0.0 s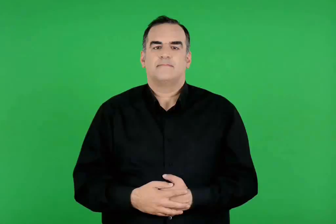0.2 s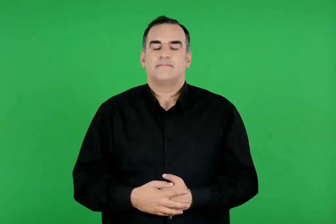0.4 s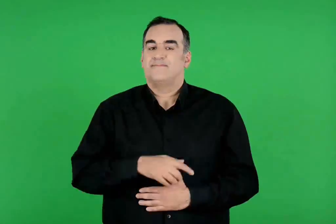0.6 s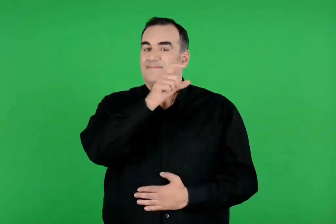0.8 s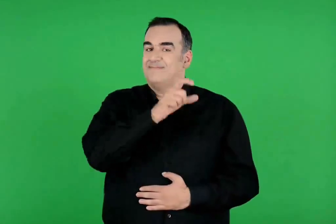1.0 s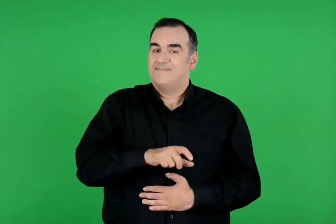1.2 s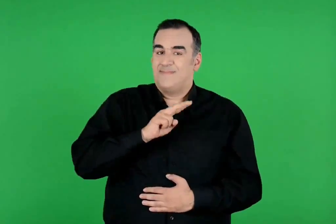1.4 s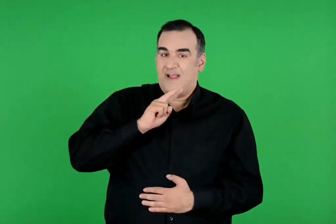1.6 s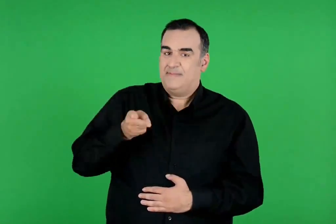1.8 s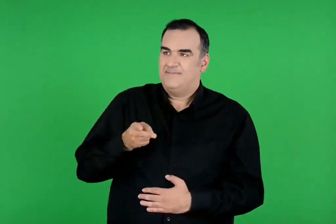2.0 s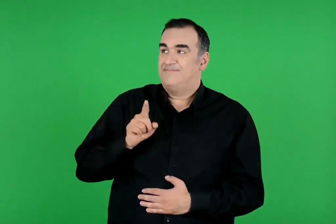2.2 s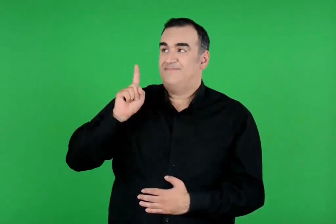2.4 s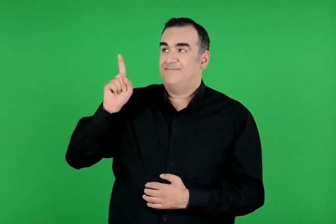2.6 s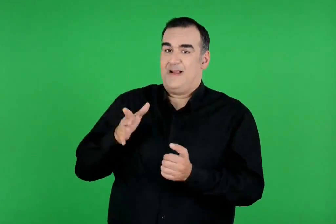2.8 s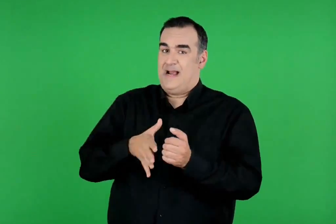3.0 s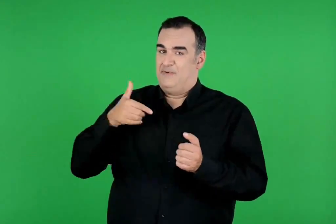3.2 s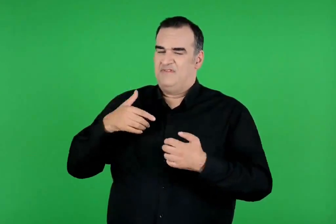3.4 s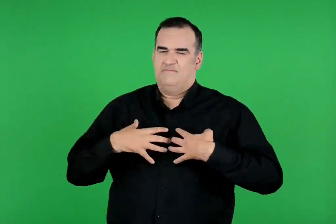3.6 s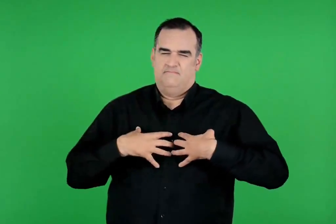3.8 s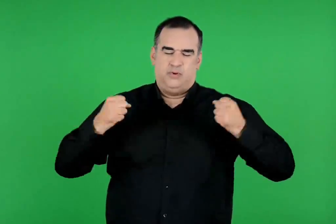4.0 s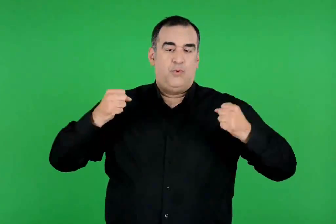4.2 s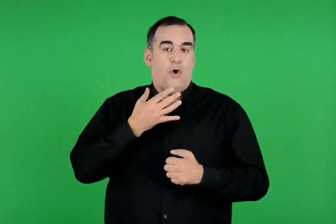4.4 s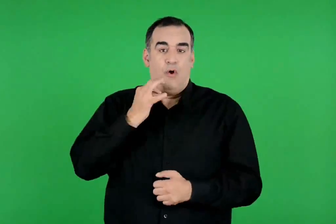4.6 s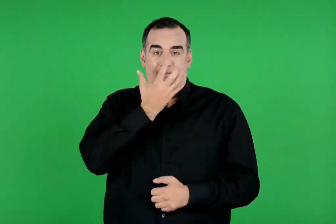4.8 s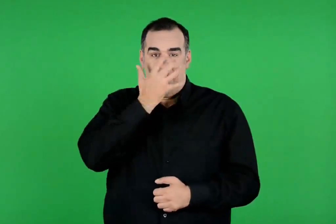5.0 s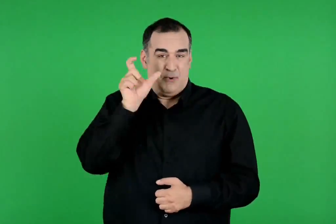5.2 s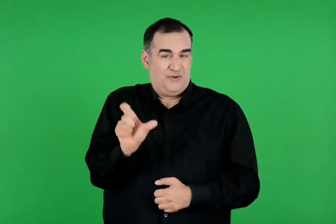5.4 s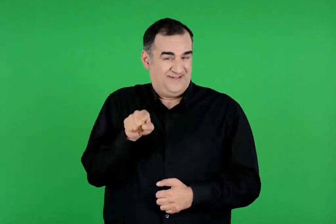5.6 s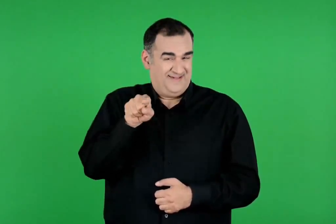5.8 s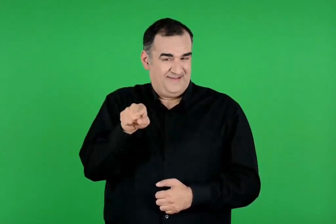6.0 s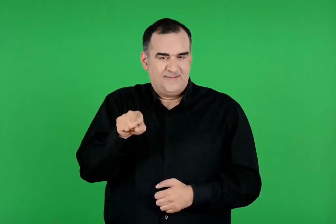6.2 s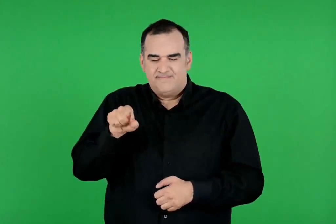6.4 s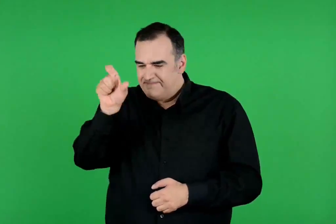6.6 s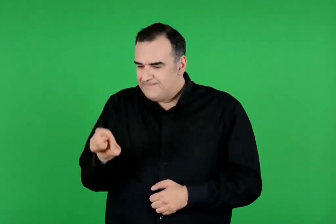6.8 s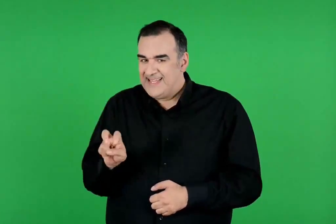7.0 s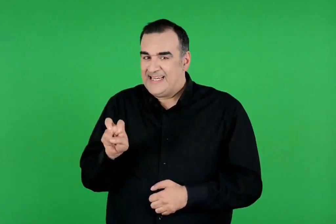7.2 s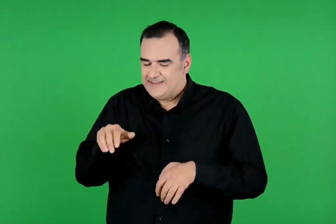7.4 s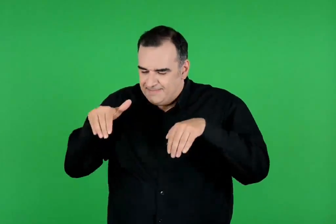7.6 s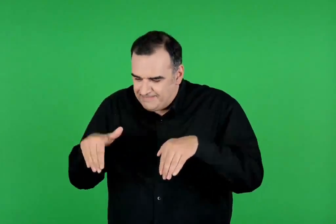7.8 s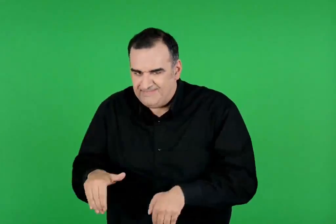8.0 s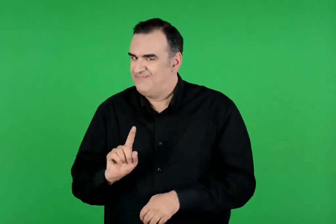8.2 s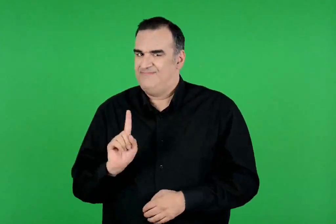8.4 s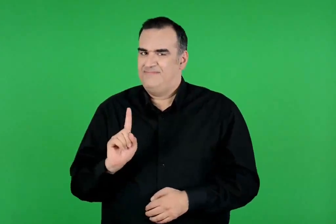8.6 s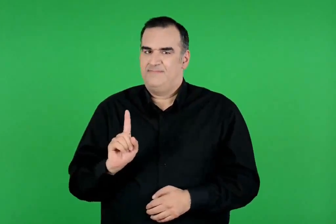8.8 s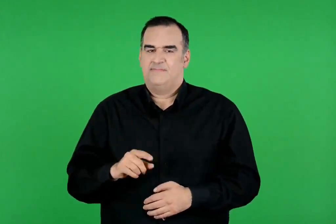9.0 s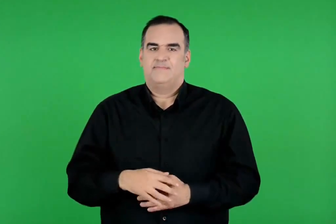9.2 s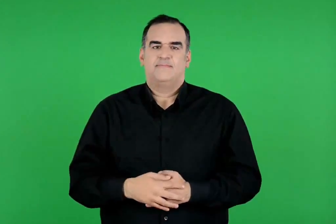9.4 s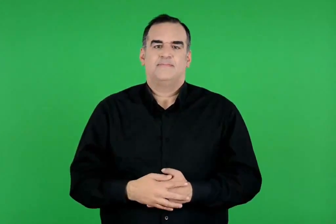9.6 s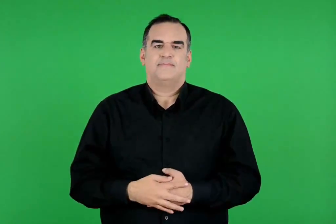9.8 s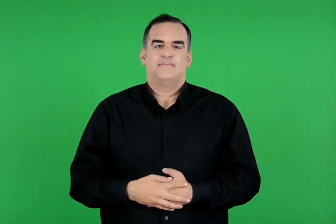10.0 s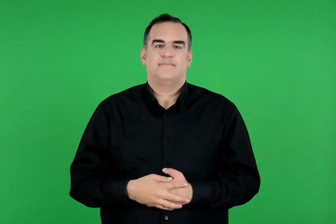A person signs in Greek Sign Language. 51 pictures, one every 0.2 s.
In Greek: εκείνος είπε πως ο απόλλωνας ήτανε θυμωμένος , γιατί ο αγαμέμνονας δε σεβάστηκε τον χρύση
